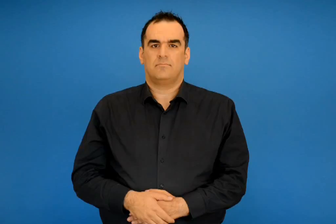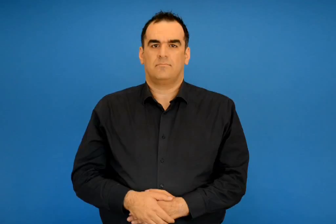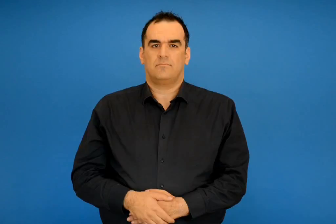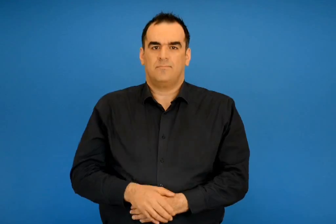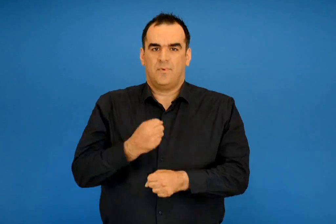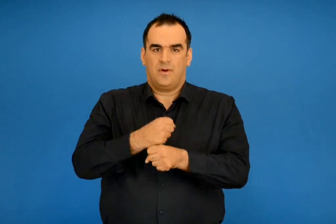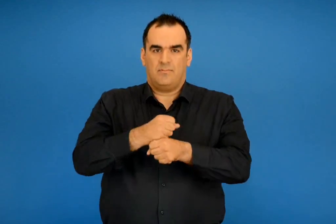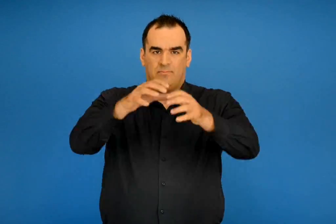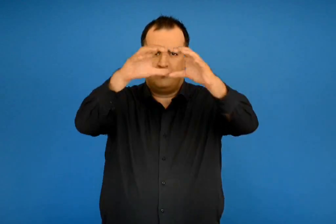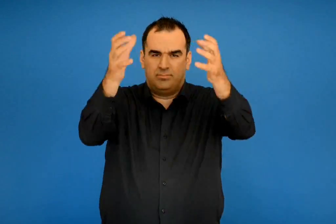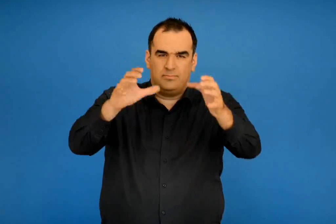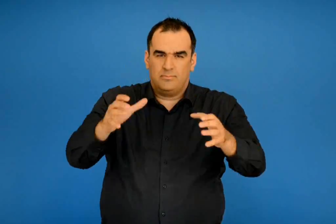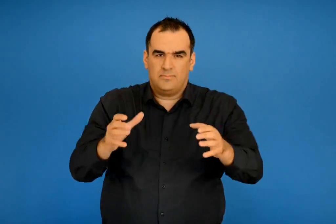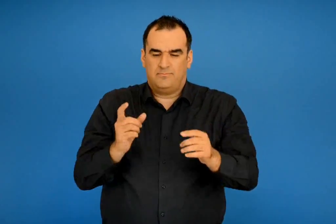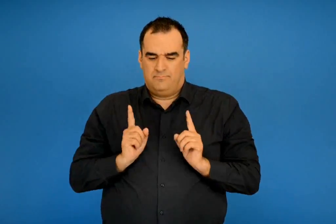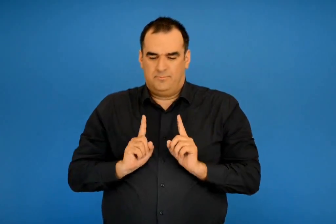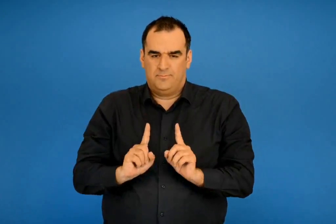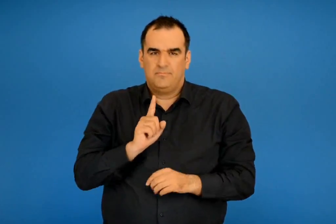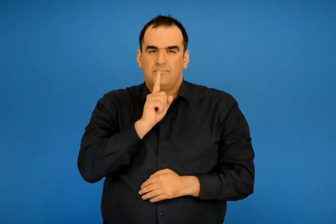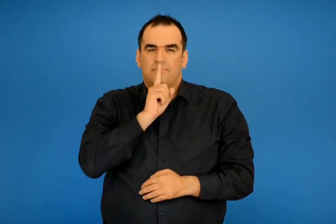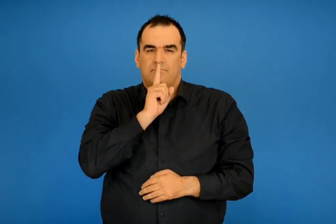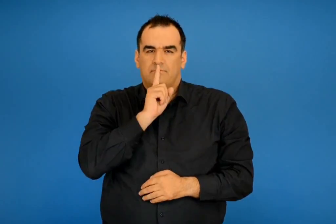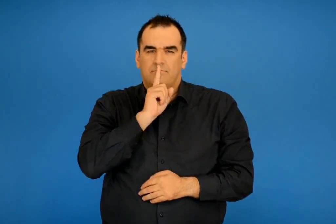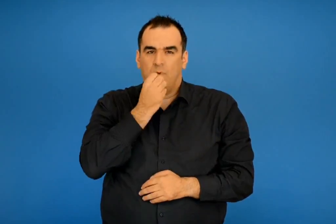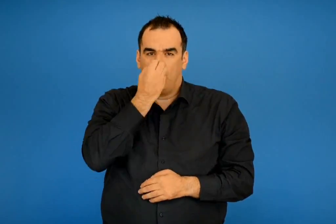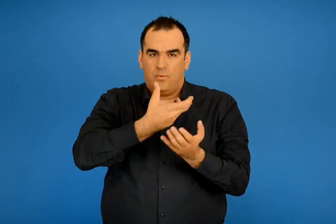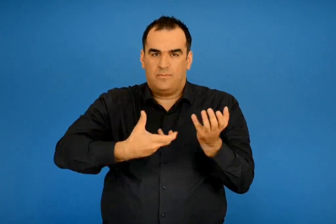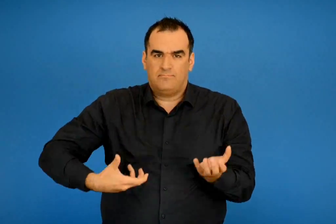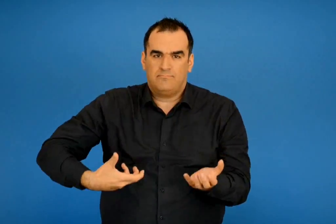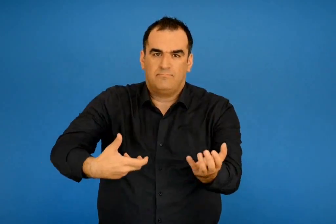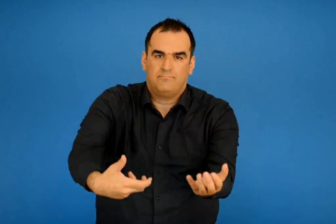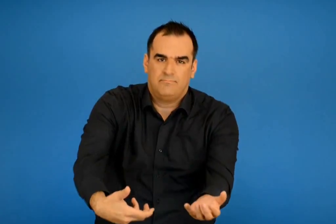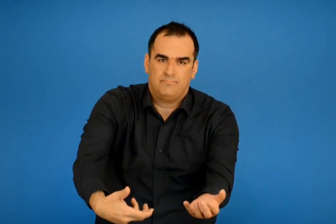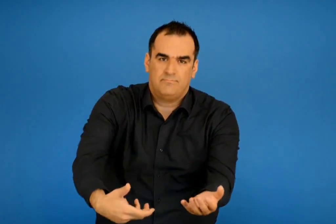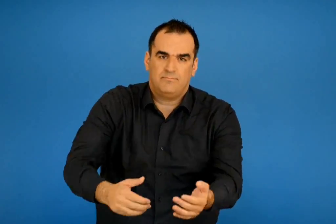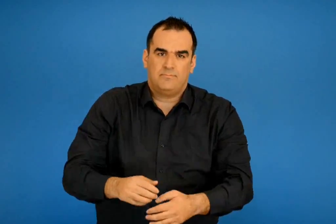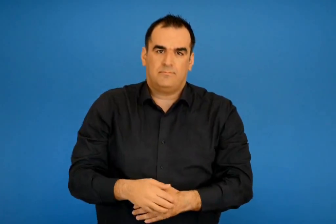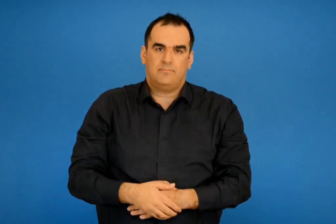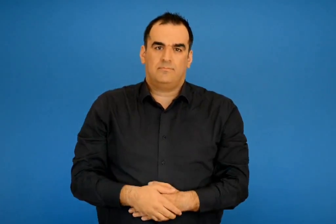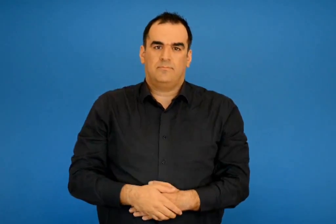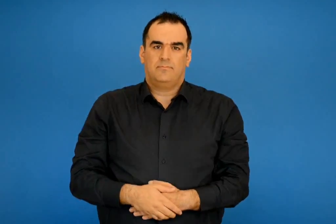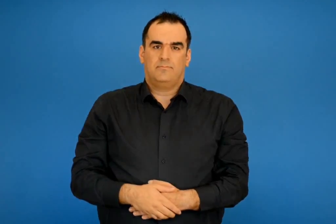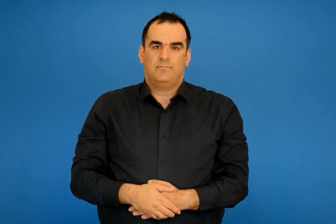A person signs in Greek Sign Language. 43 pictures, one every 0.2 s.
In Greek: υστέρα στο ηρώο στέκουν σιωπηλά κι ακουμπούν στην πλακά αγριολούλουδα
